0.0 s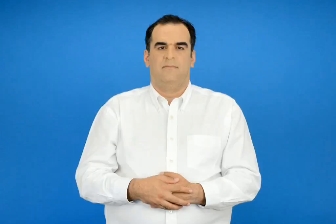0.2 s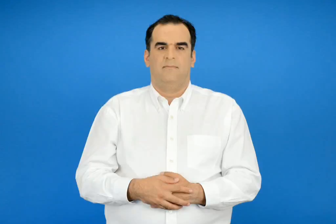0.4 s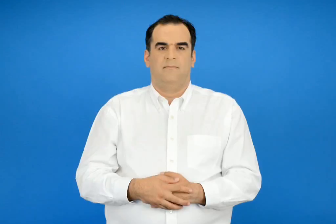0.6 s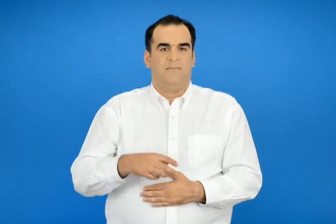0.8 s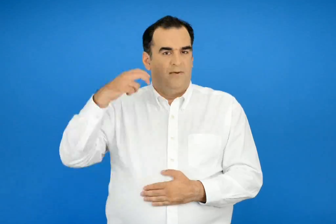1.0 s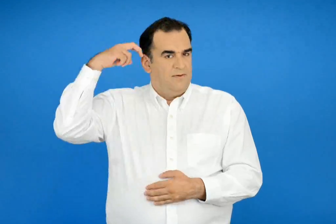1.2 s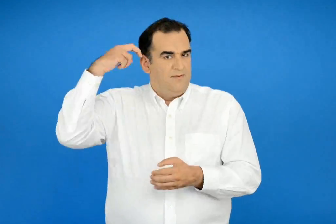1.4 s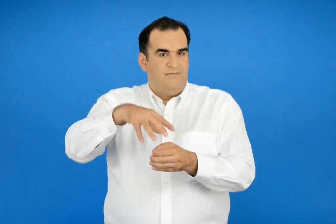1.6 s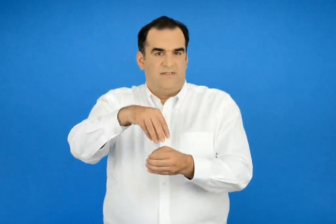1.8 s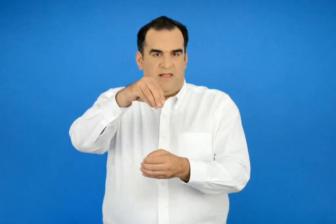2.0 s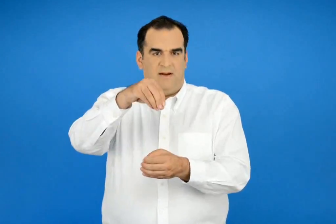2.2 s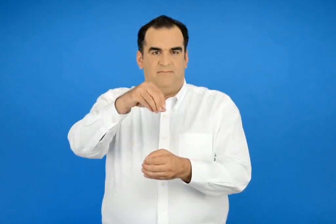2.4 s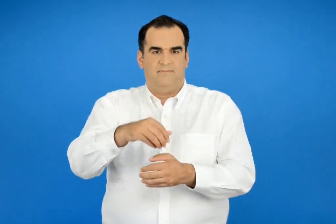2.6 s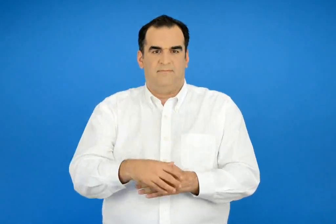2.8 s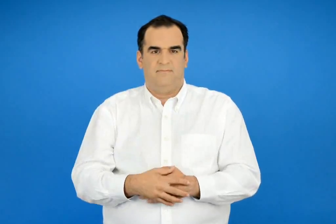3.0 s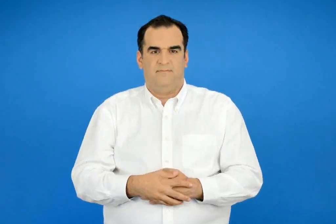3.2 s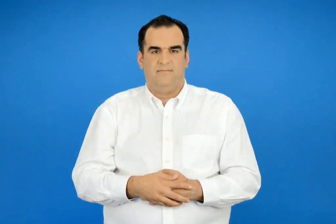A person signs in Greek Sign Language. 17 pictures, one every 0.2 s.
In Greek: βυσσινάδα
